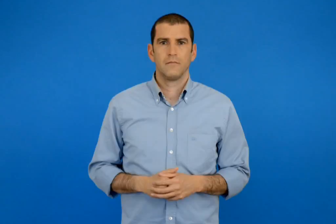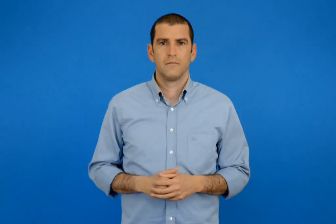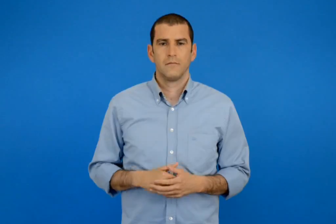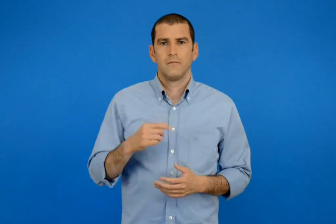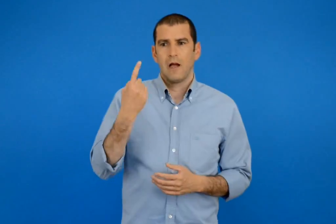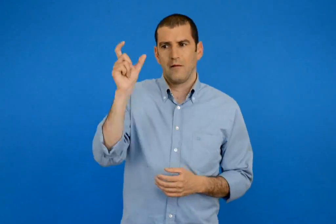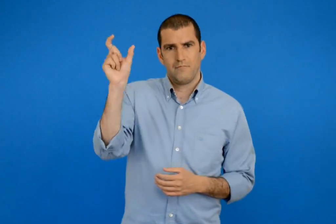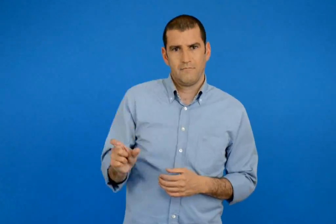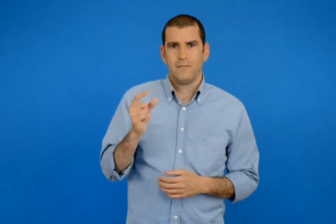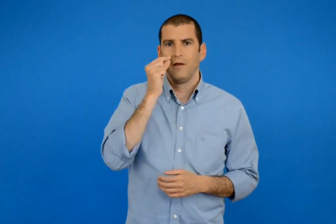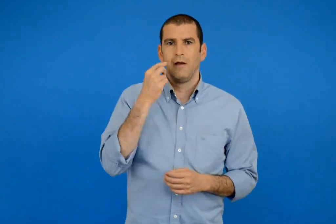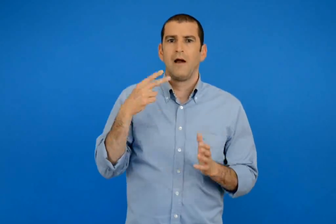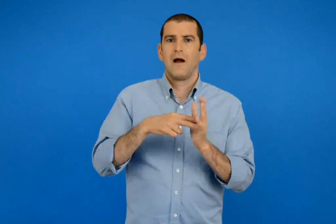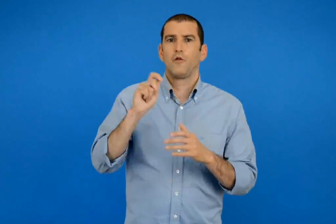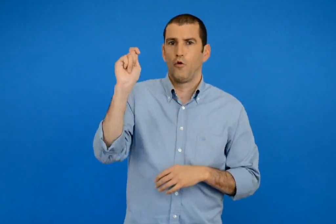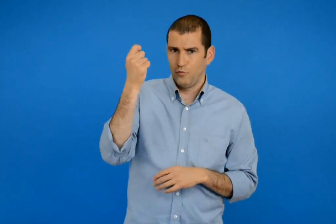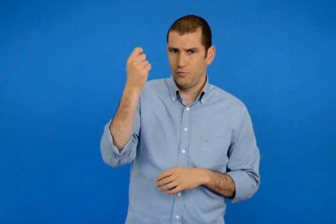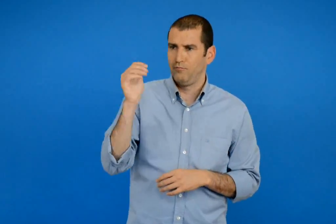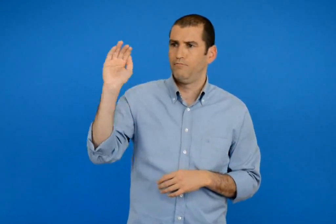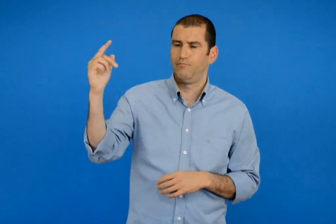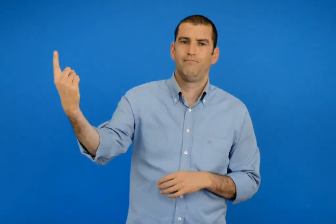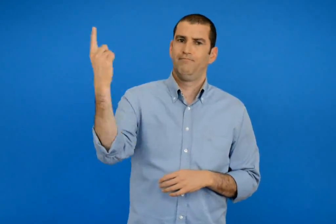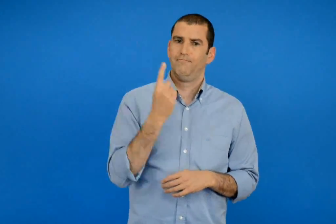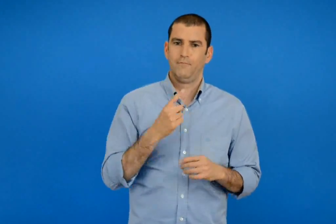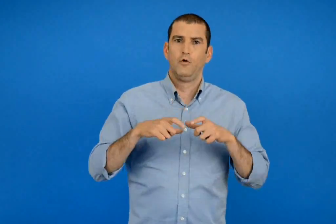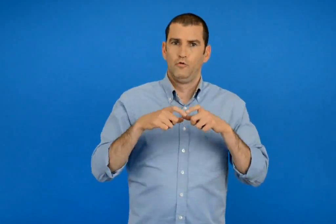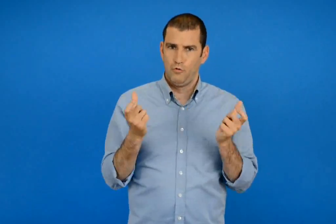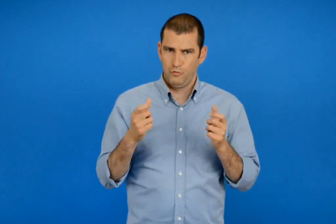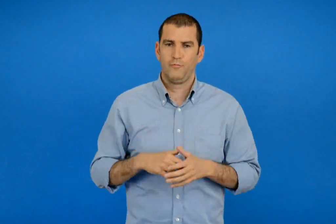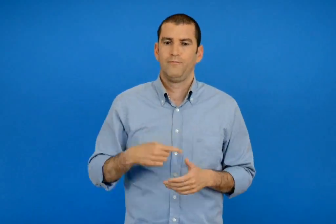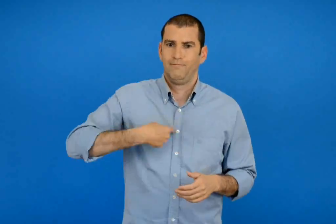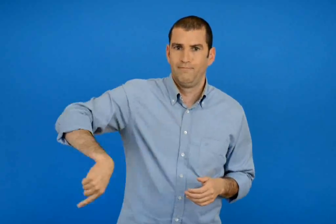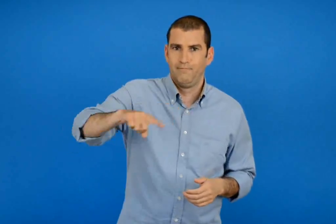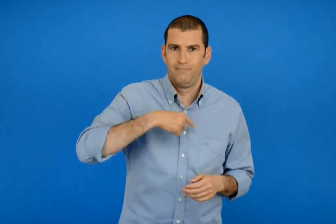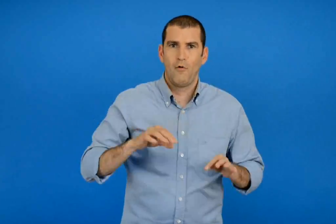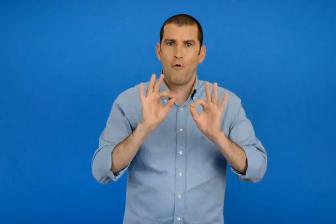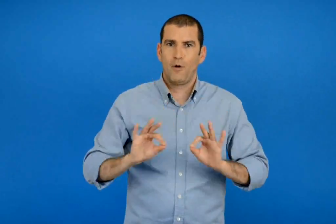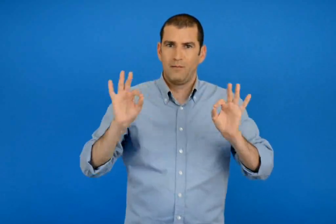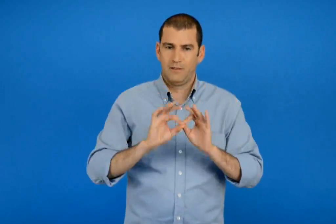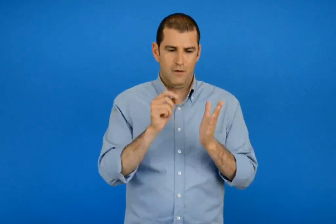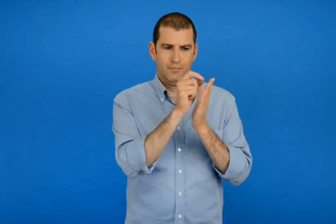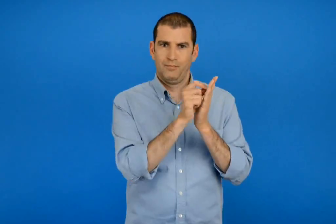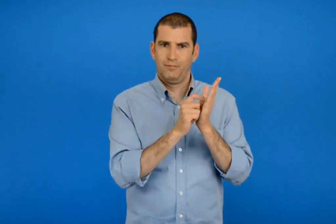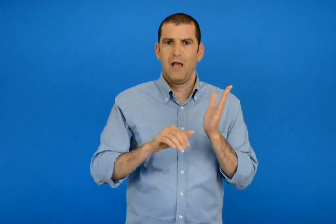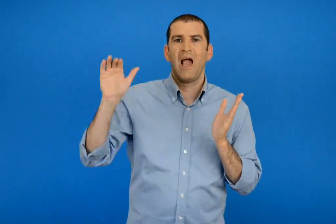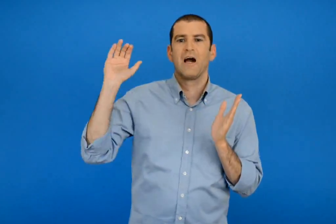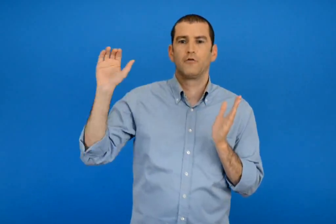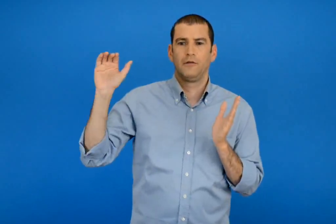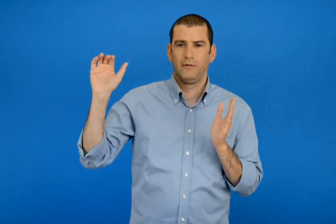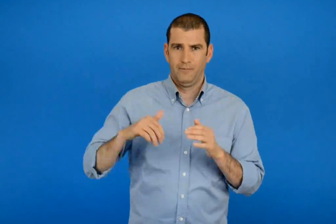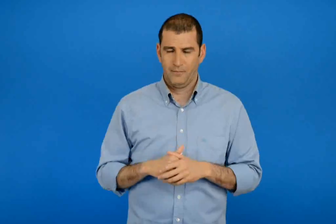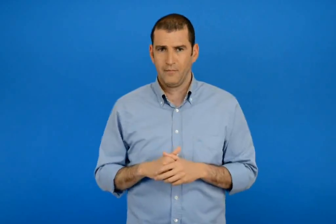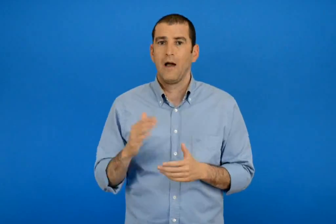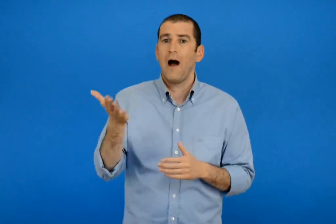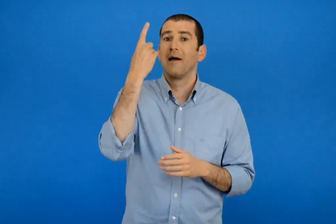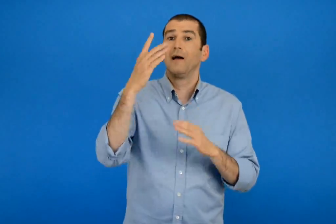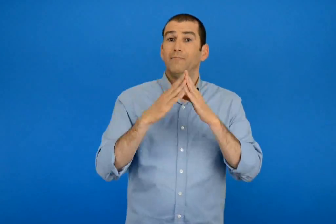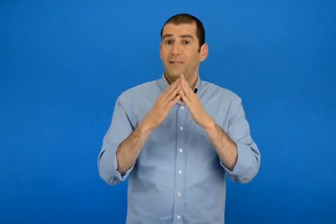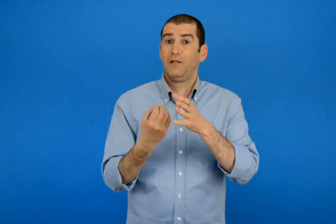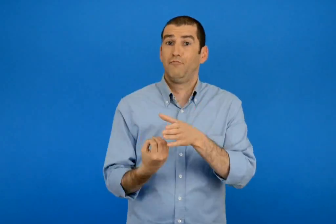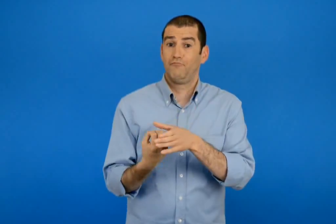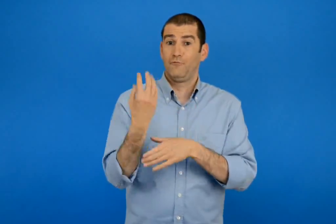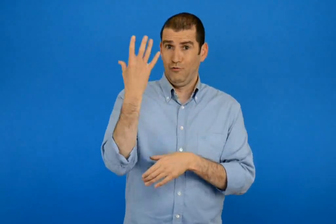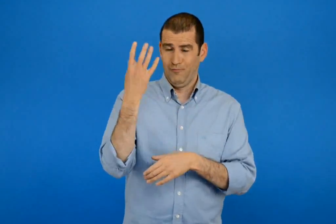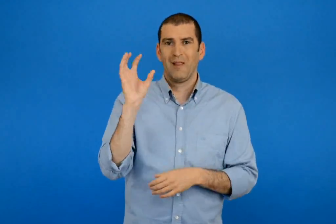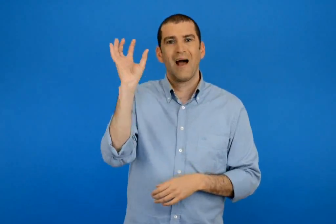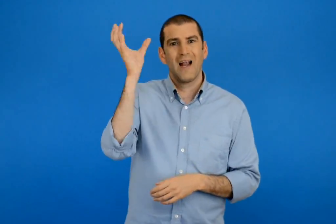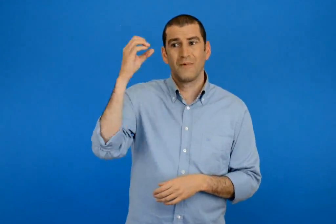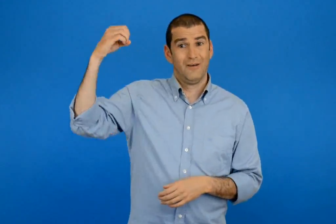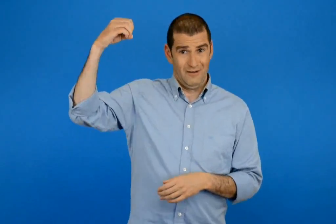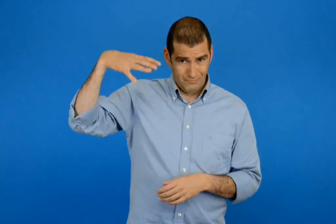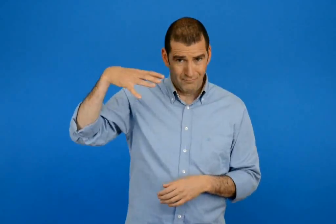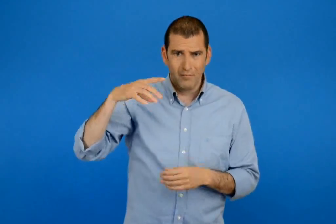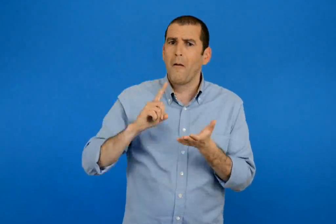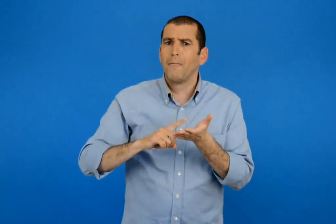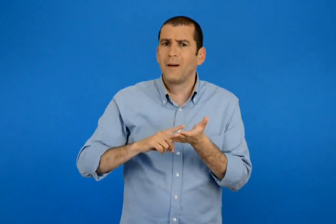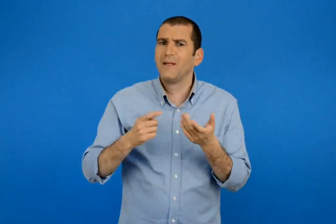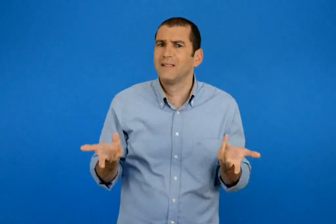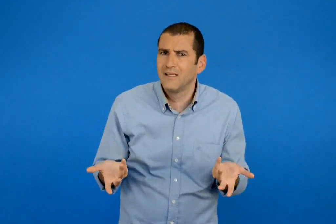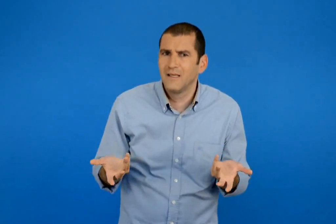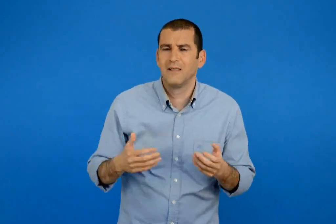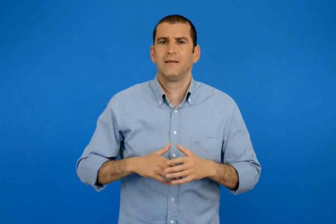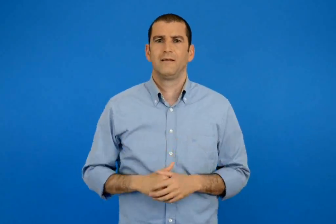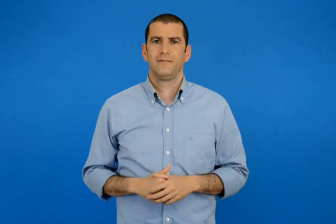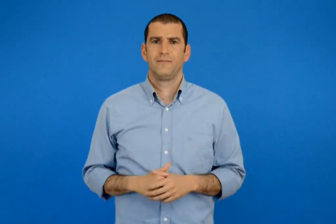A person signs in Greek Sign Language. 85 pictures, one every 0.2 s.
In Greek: καλούμε έναν ηλεκτρολόγο στο σχολείο ετοιμάζουμε τις ερωτήσεις που θα του κάνουμε τι πρέπει να κάνει σε εάν καινούριο σπίτι για να ανάβουν οι λάμπες ;
